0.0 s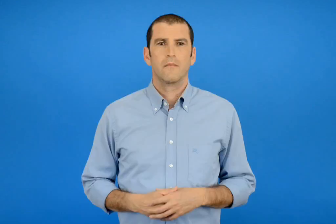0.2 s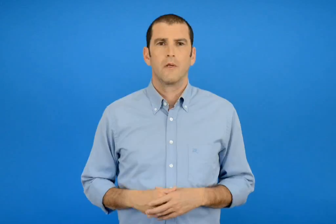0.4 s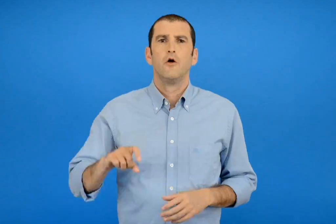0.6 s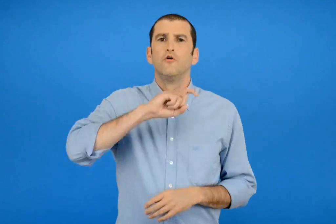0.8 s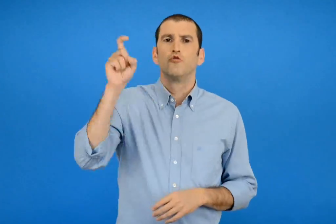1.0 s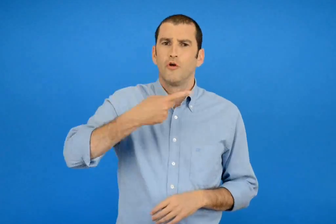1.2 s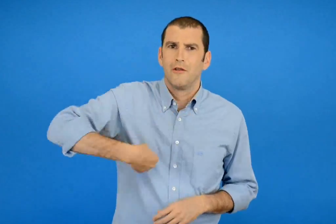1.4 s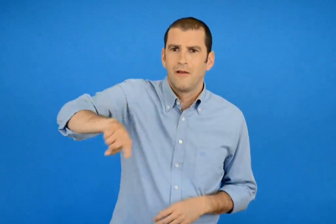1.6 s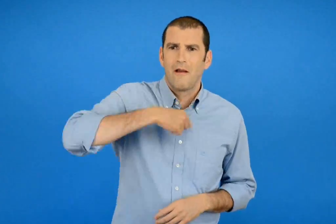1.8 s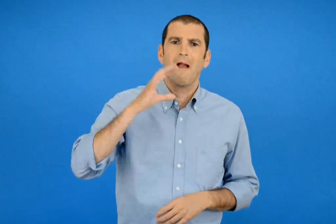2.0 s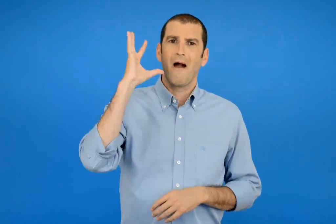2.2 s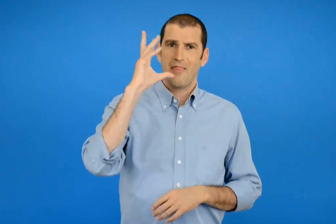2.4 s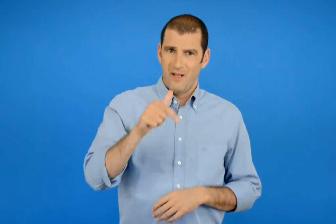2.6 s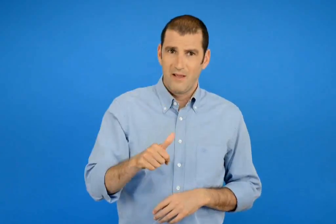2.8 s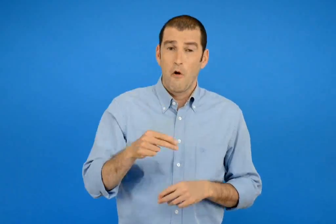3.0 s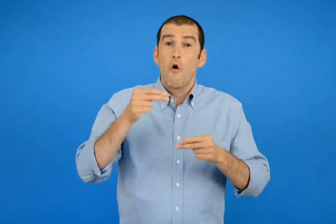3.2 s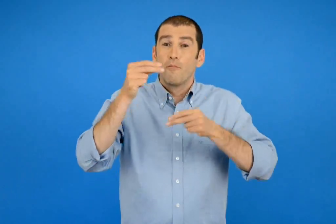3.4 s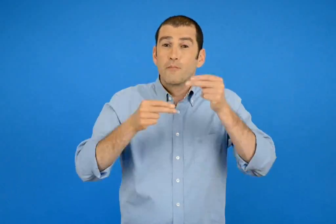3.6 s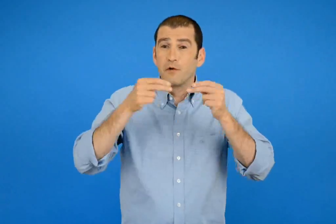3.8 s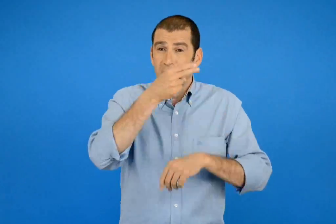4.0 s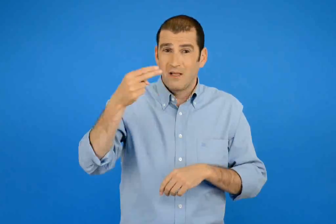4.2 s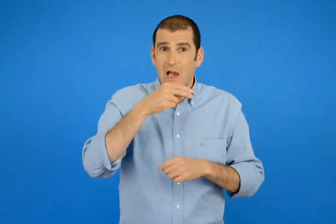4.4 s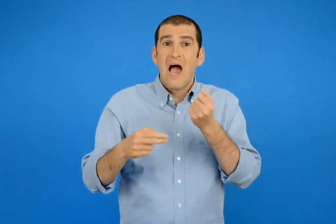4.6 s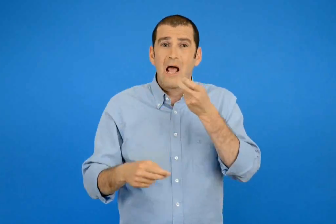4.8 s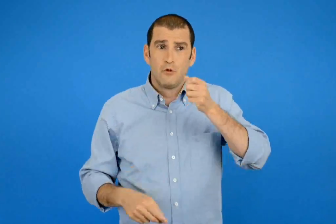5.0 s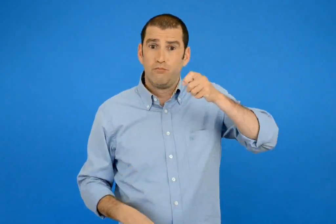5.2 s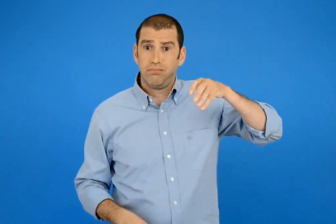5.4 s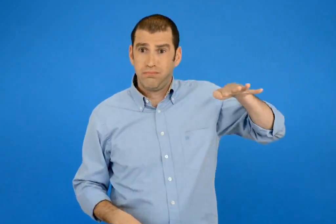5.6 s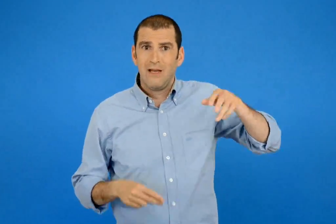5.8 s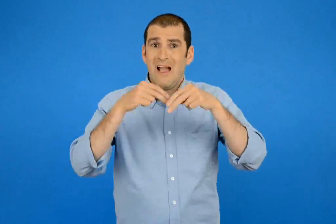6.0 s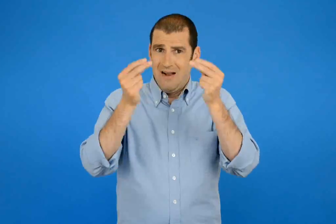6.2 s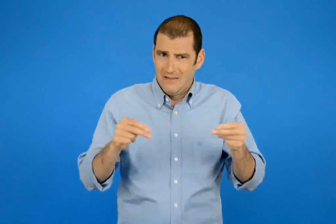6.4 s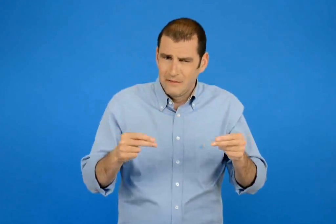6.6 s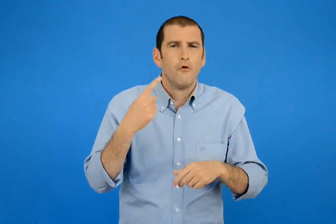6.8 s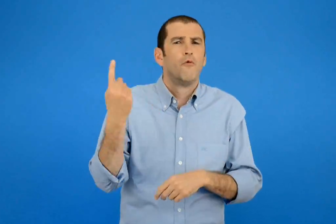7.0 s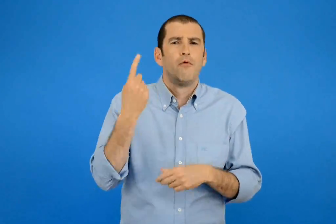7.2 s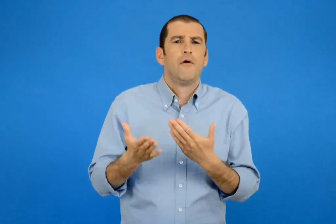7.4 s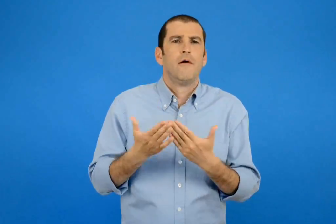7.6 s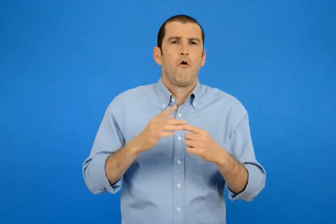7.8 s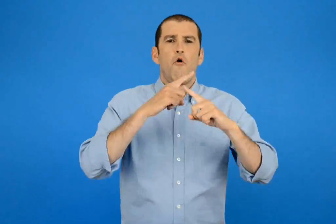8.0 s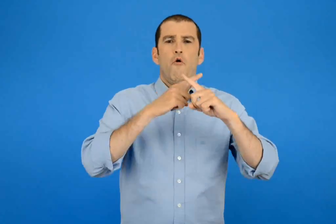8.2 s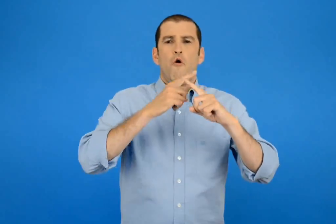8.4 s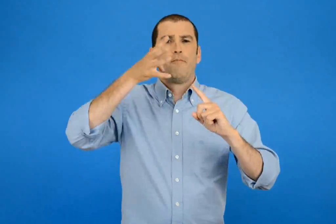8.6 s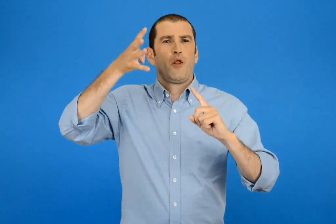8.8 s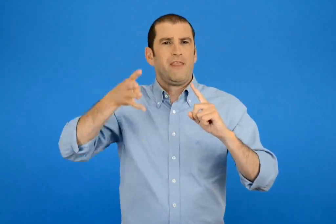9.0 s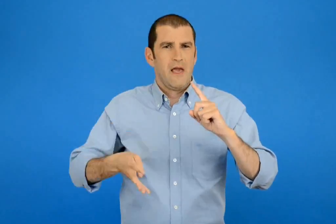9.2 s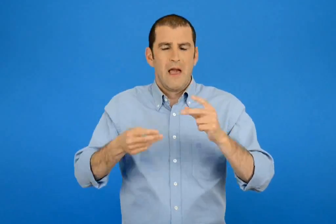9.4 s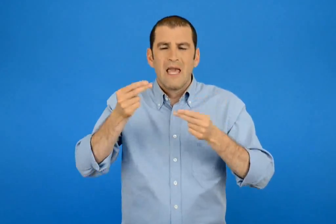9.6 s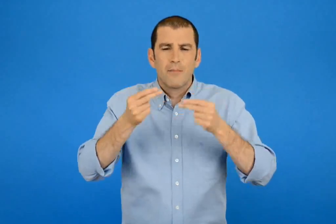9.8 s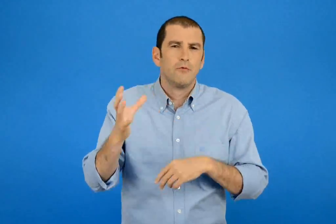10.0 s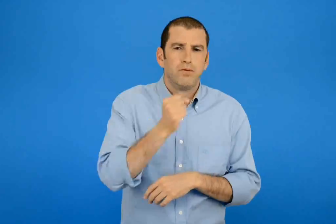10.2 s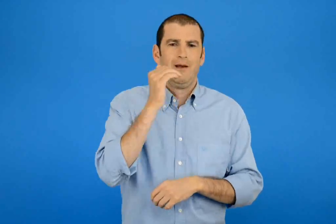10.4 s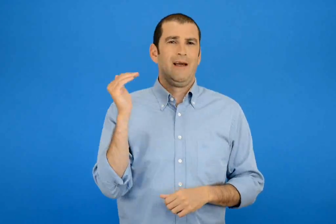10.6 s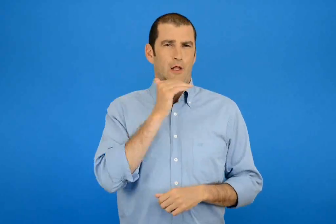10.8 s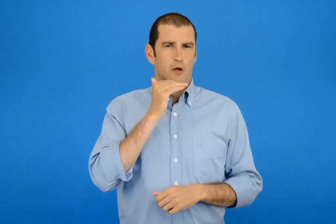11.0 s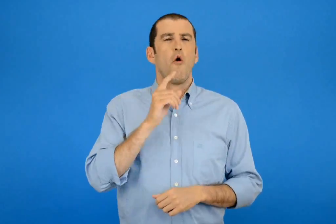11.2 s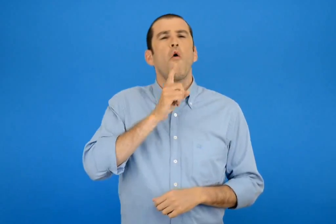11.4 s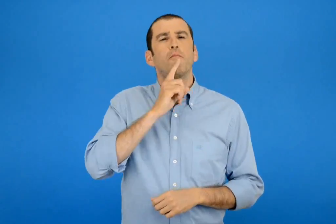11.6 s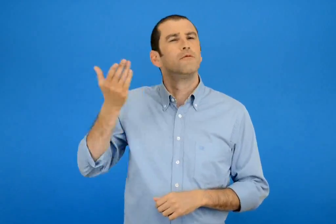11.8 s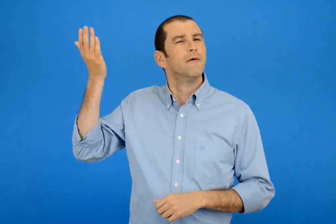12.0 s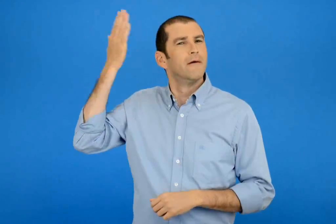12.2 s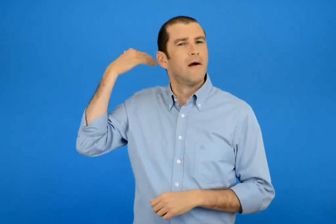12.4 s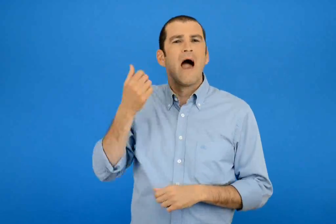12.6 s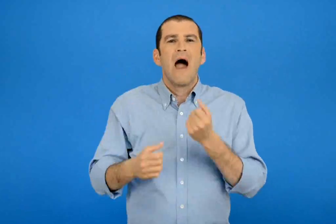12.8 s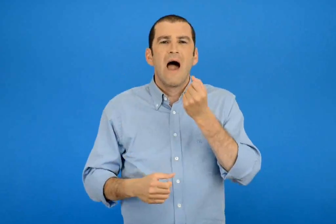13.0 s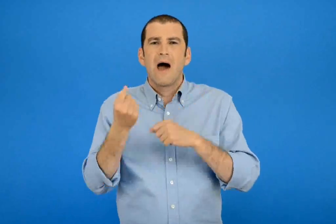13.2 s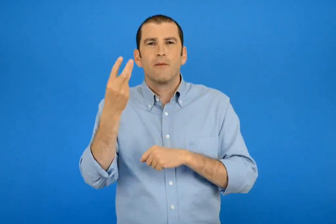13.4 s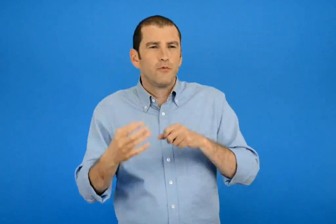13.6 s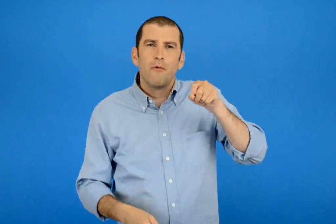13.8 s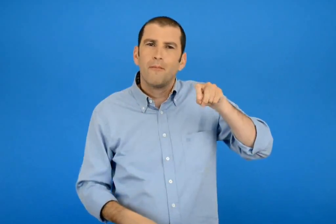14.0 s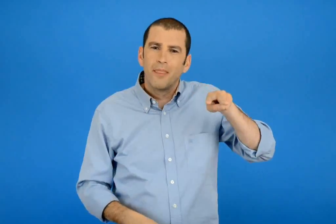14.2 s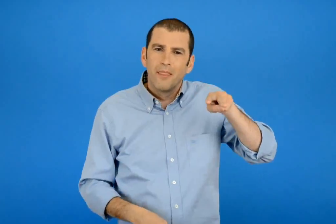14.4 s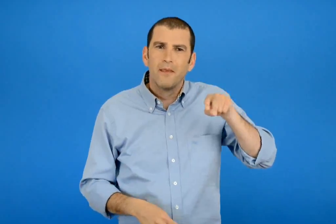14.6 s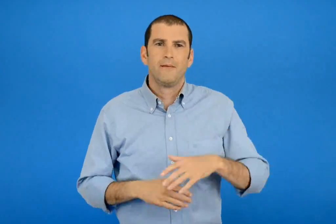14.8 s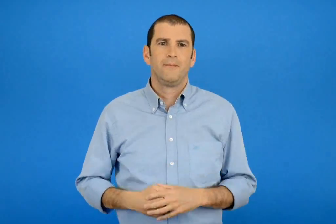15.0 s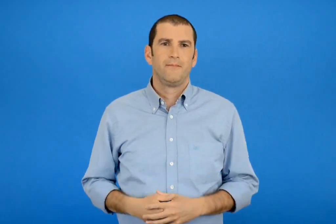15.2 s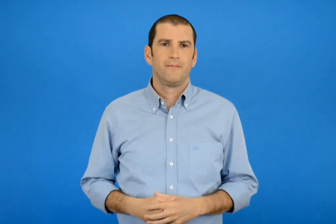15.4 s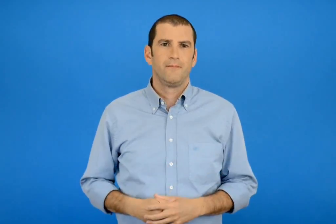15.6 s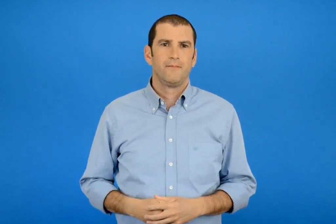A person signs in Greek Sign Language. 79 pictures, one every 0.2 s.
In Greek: στην καθημερινή μας ζωή όταν λύνουμε προβλήματα με μεγάλους αριθμούς συχνά χρησιμοποιούμε την προπαίδεια για να υπολογίσουμε γρηγορά όπως κάναμε και με τους μικρούς αριθμούς
